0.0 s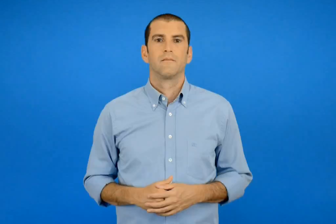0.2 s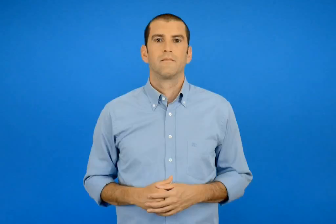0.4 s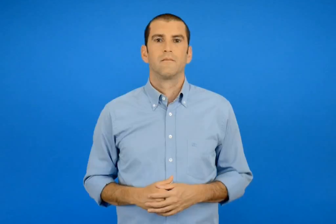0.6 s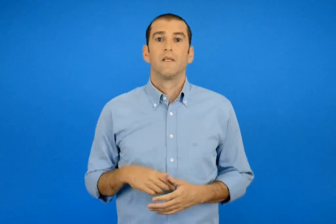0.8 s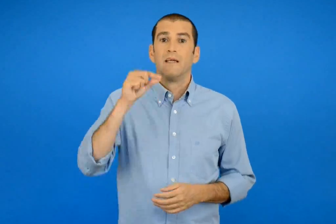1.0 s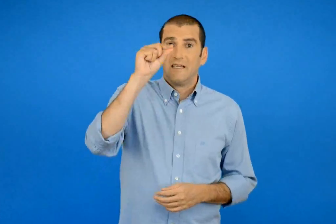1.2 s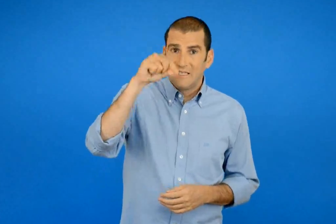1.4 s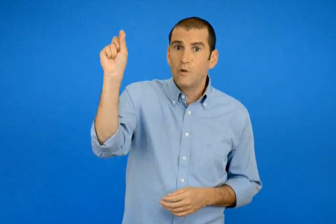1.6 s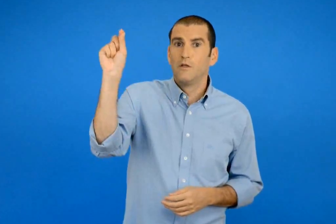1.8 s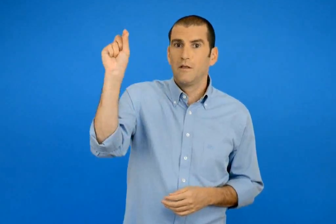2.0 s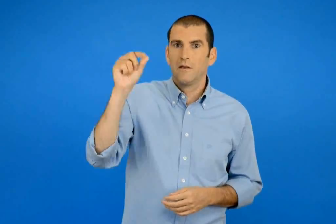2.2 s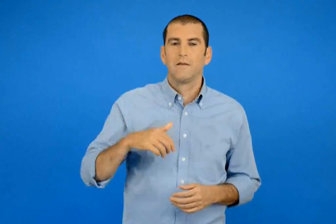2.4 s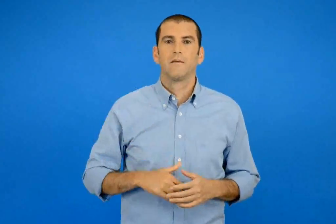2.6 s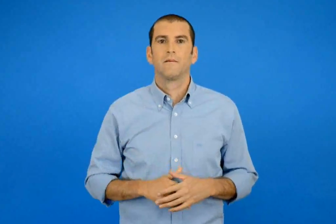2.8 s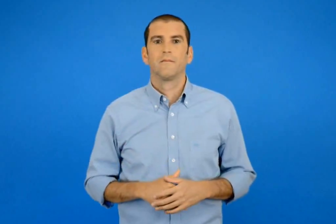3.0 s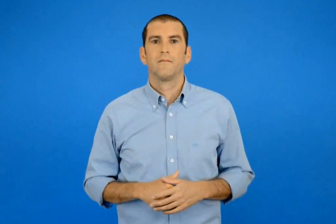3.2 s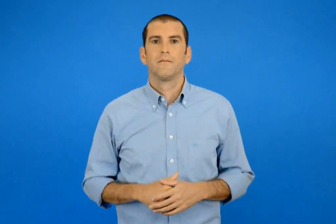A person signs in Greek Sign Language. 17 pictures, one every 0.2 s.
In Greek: σημείωσε
